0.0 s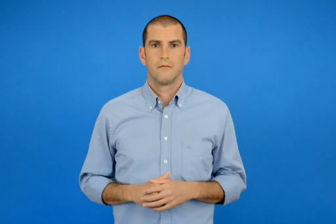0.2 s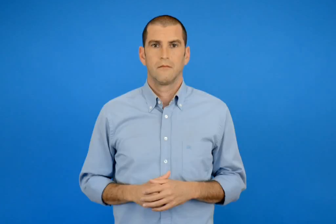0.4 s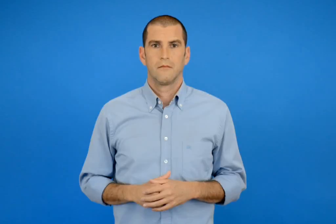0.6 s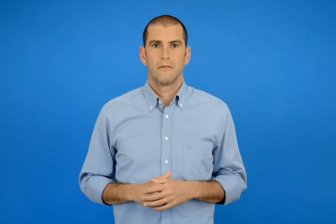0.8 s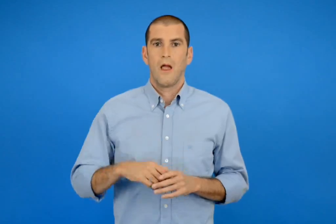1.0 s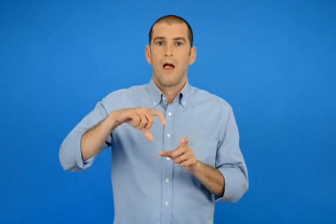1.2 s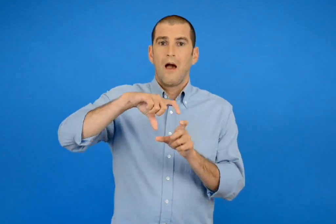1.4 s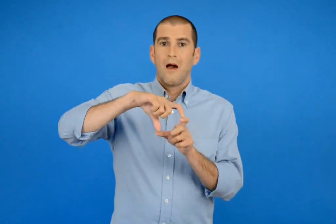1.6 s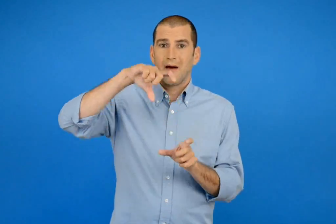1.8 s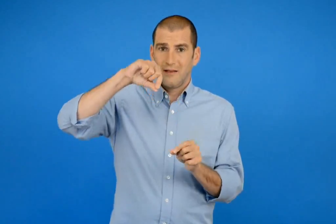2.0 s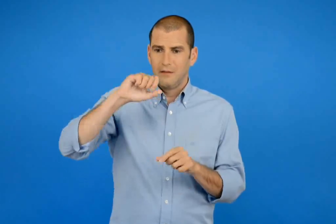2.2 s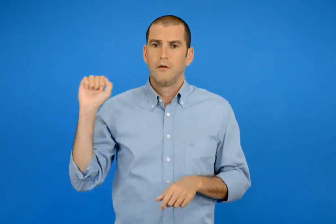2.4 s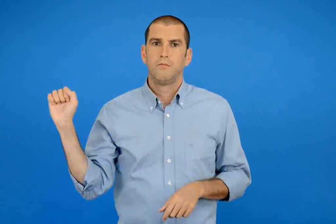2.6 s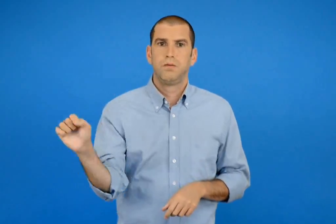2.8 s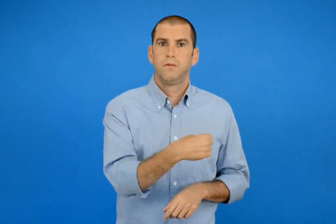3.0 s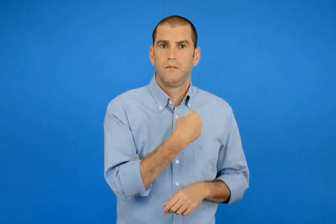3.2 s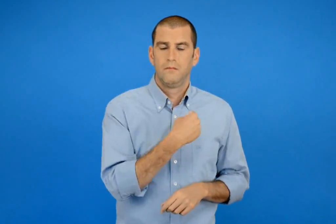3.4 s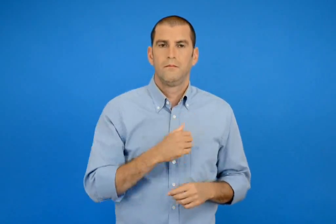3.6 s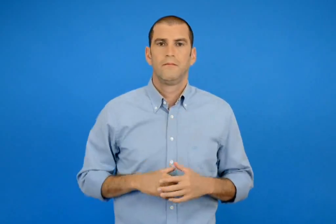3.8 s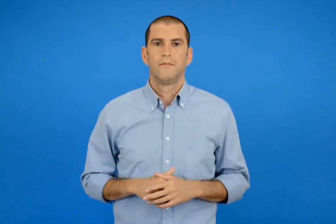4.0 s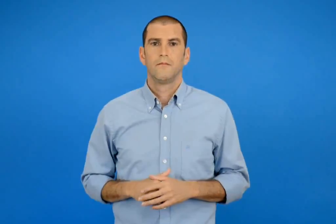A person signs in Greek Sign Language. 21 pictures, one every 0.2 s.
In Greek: τις περισσότερες κάρτες ;
